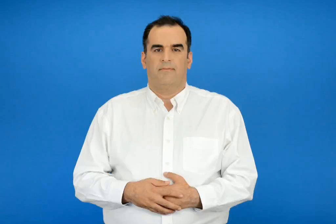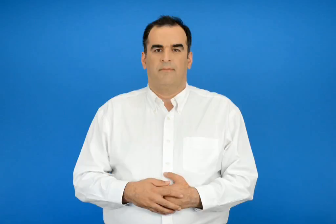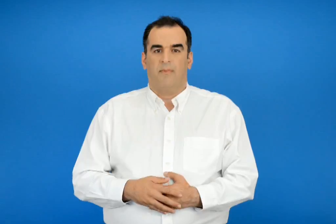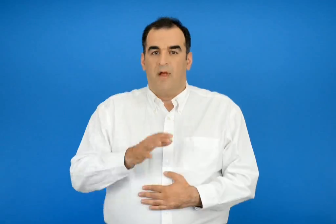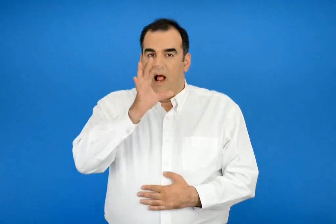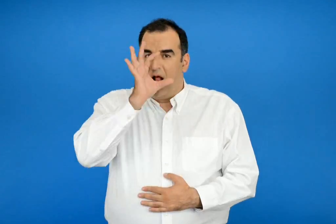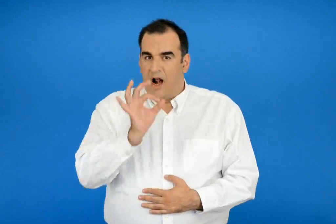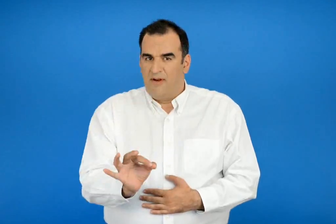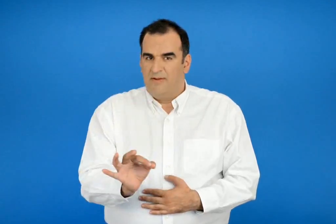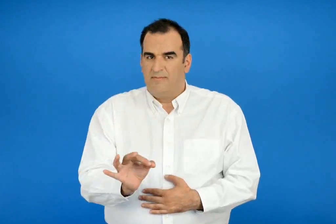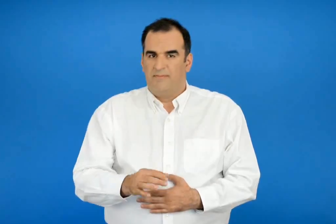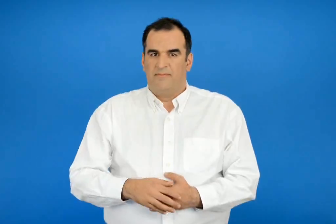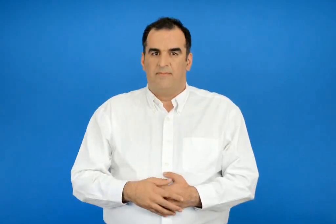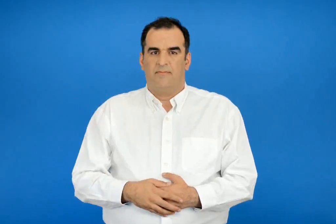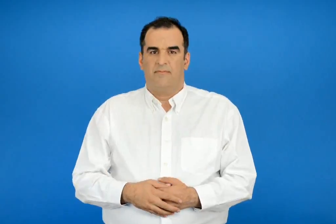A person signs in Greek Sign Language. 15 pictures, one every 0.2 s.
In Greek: αληθινή
